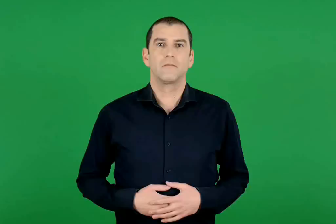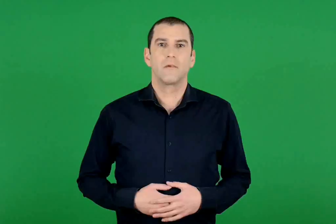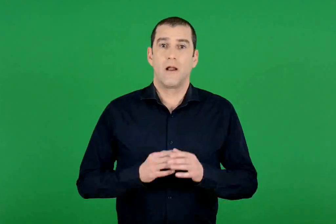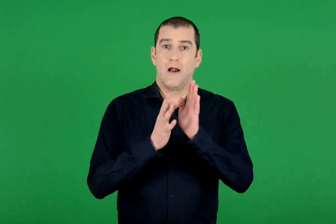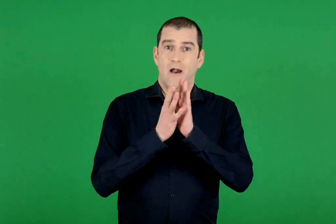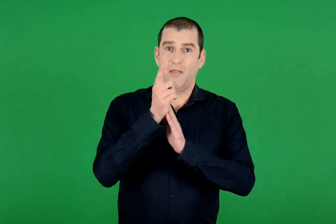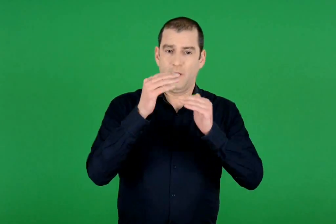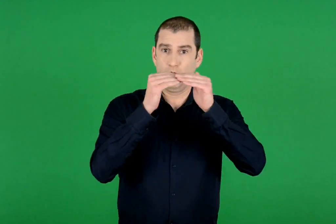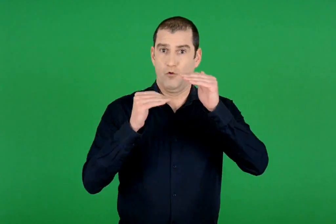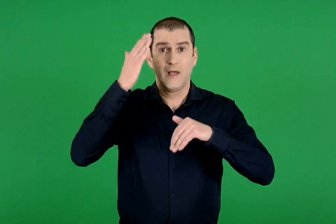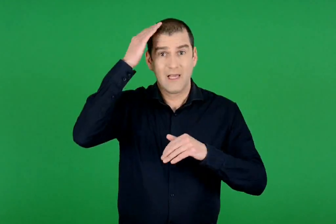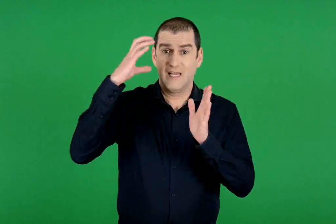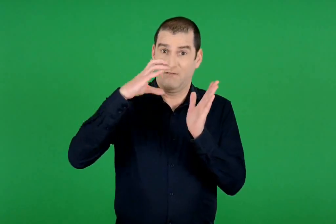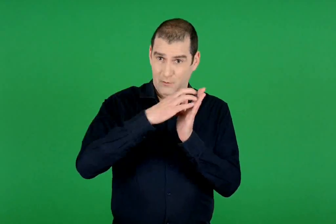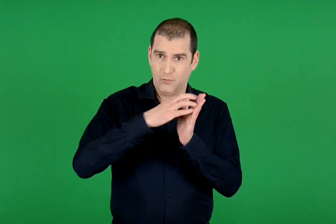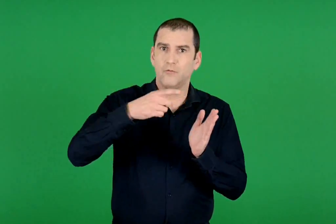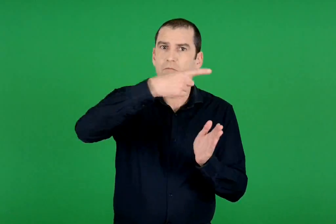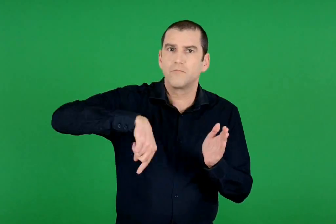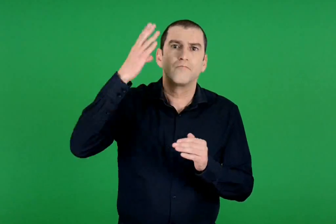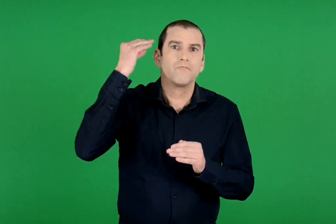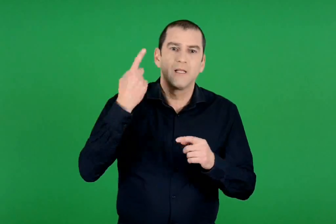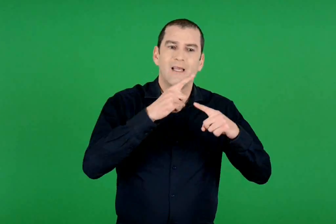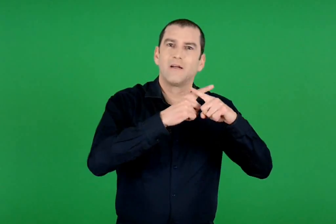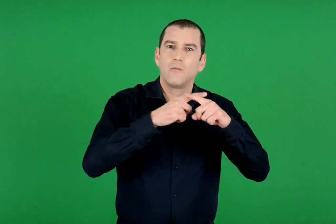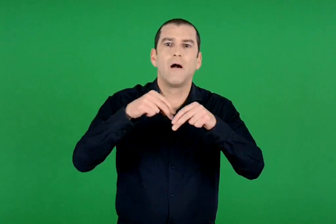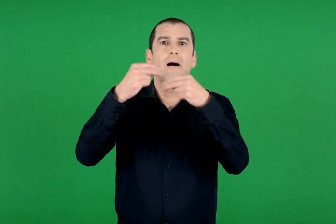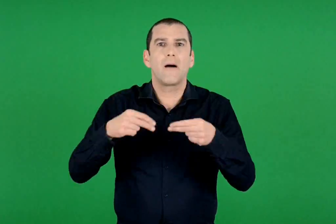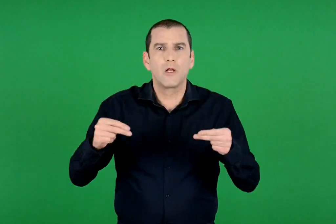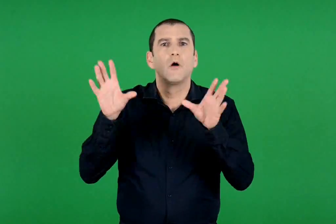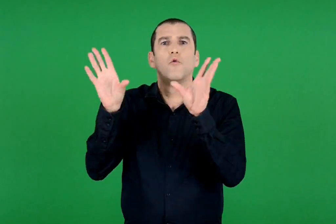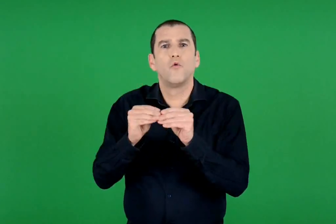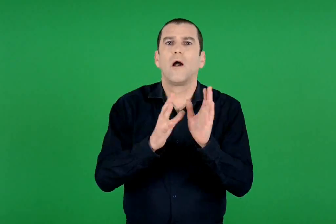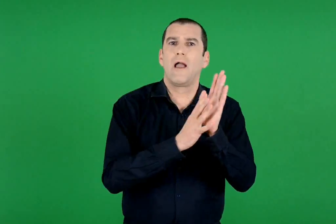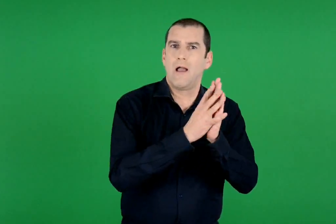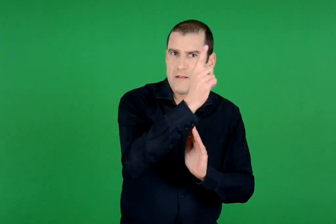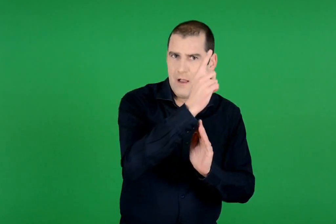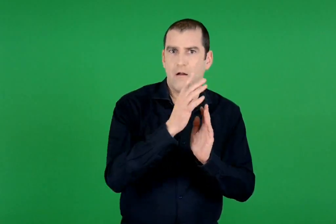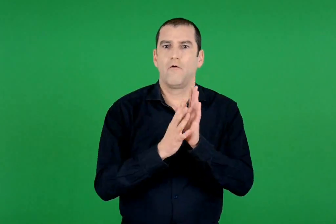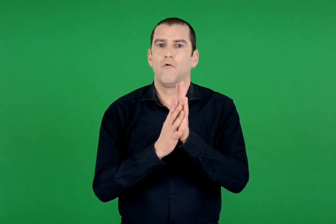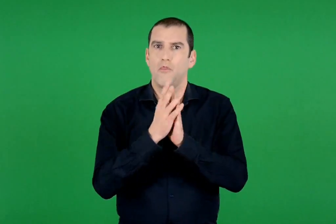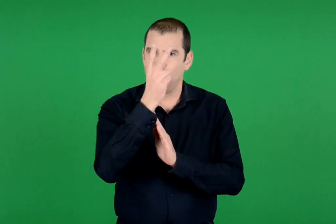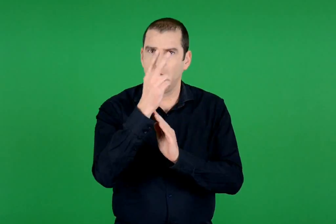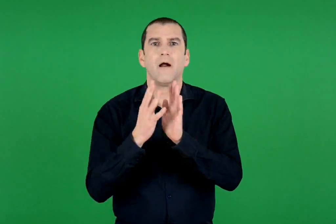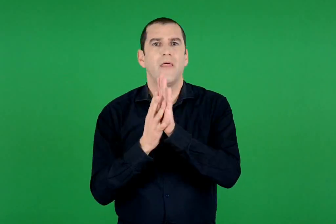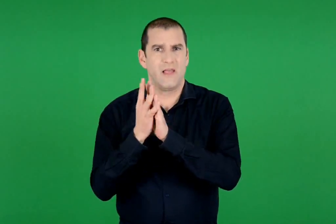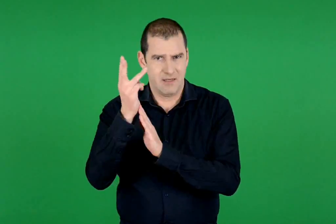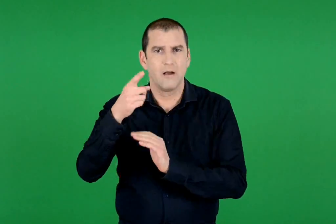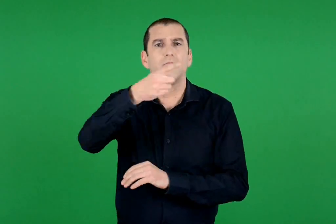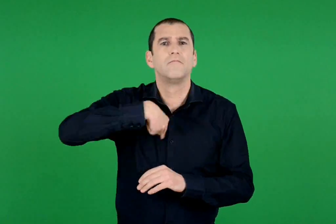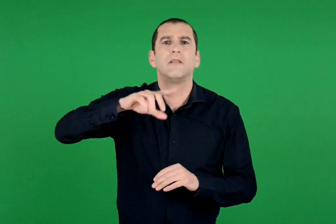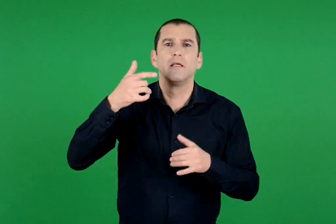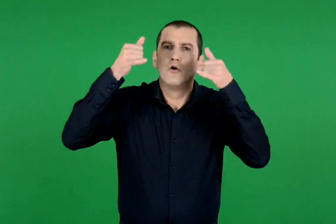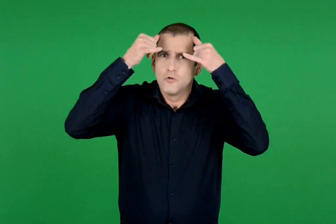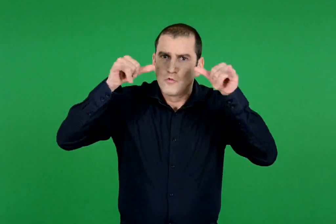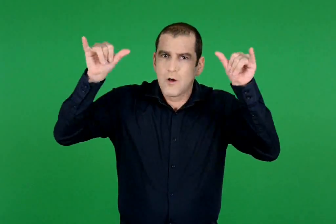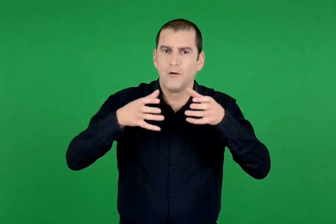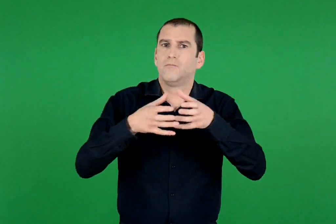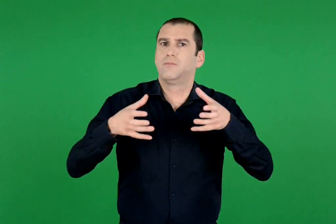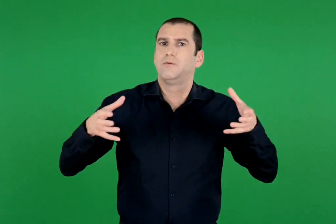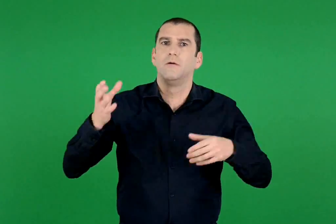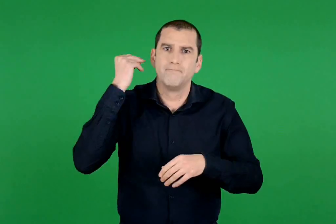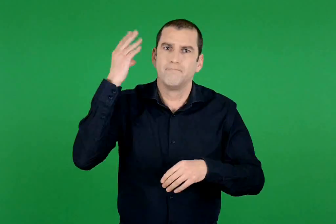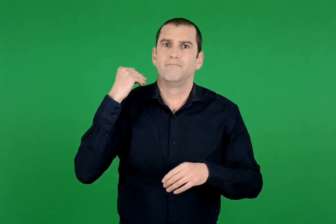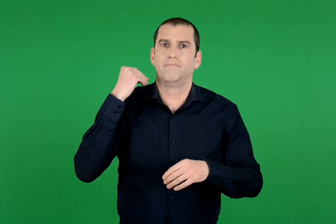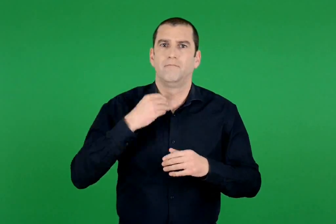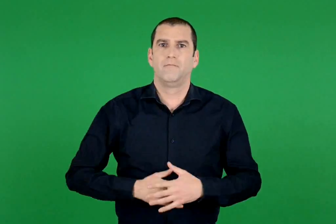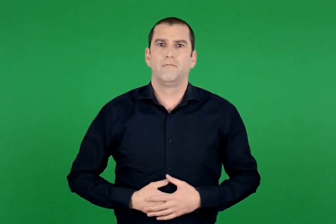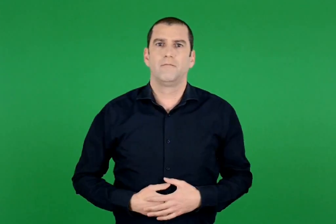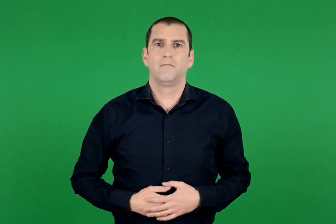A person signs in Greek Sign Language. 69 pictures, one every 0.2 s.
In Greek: για να μάθουμε τα γινόμενα του 11 , του 12 και του 13 , στο 11ο κεφάλαιο θα μιλήσουμε για τον πολλαπλασιασμό των ζώων
